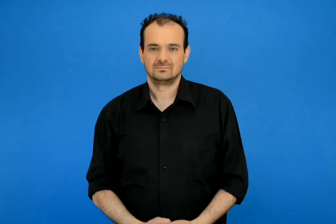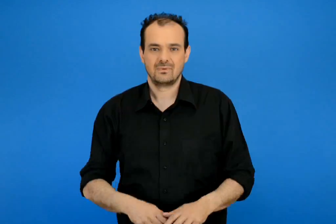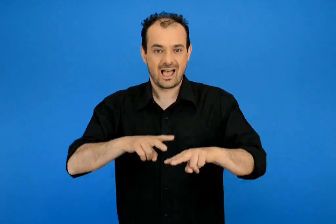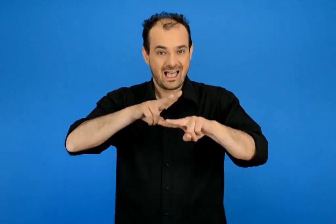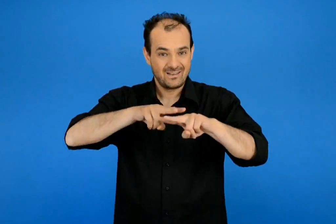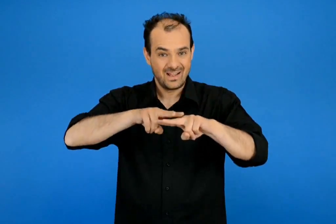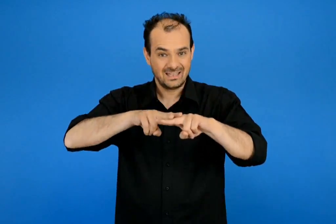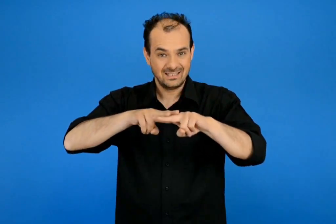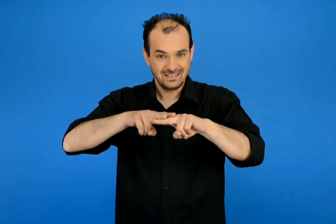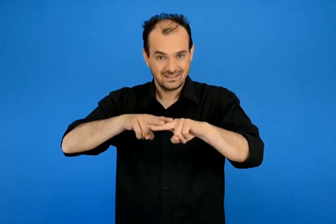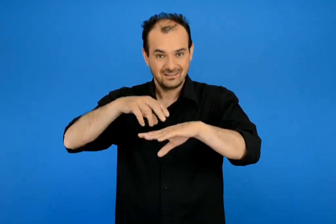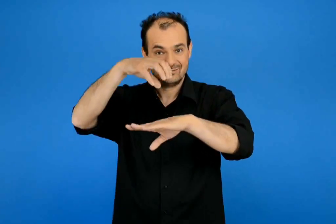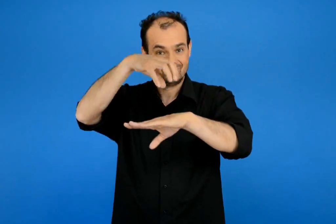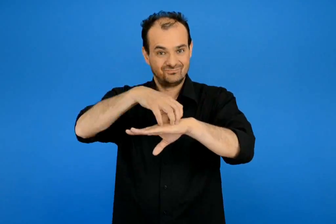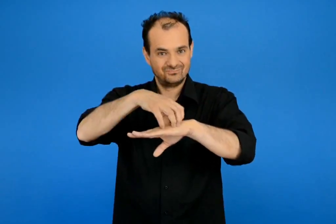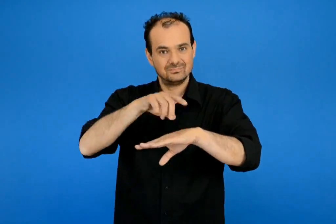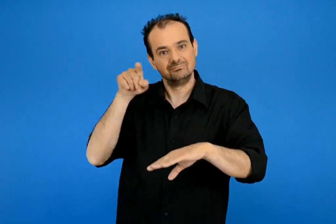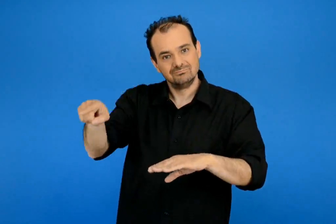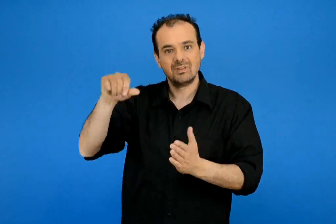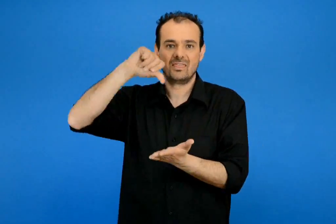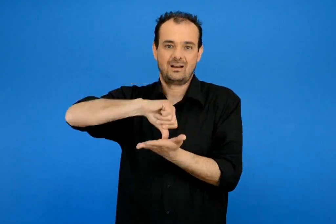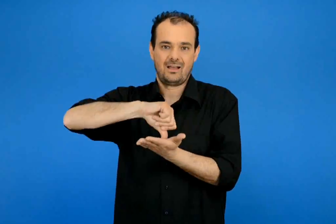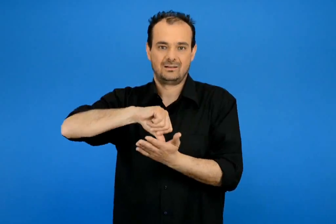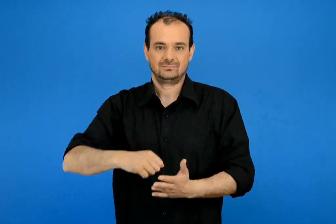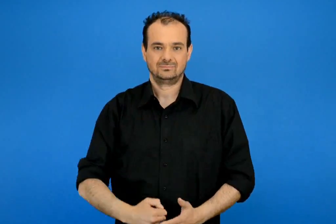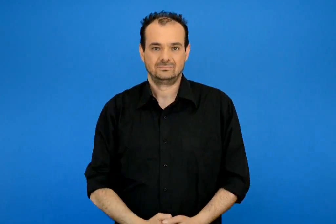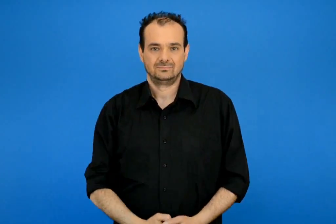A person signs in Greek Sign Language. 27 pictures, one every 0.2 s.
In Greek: η εβραϊκή συναγωγή της αθήνας
